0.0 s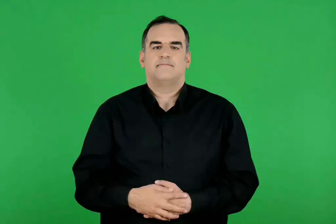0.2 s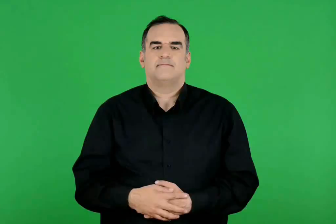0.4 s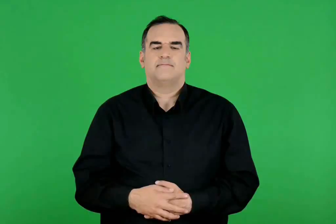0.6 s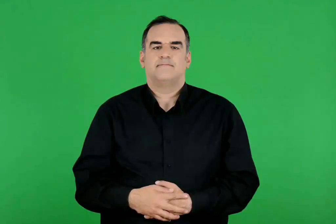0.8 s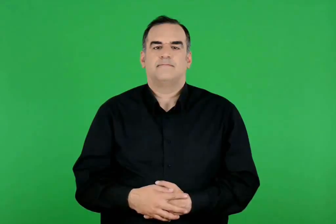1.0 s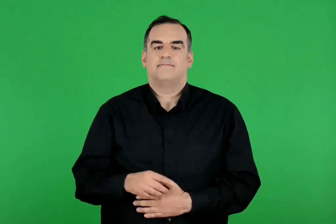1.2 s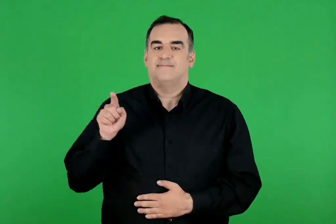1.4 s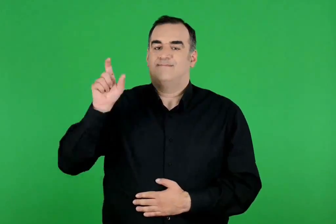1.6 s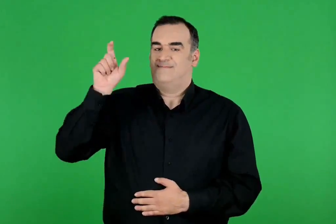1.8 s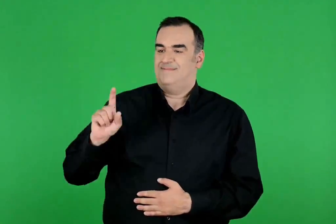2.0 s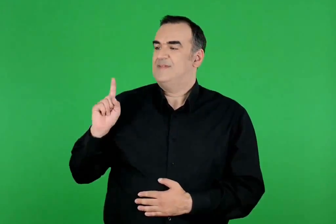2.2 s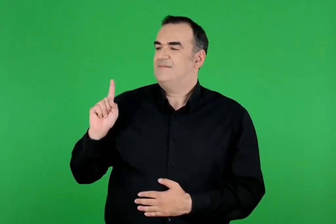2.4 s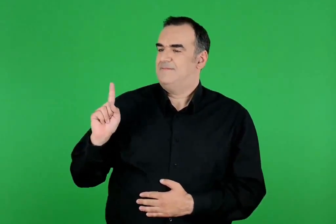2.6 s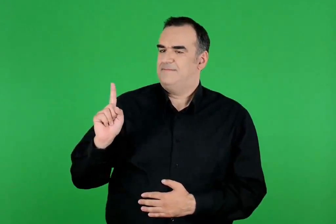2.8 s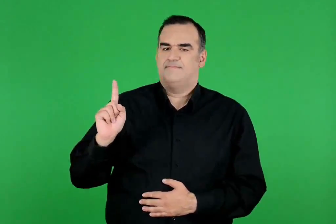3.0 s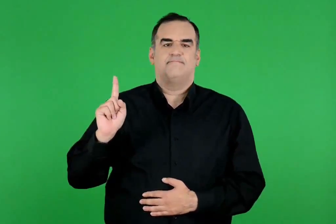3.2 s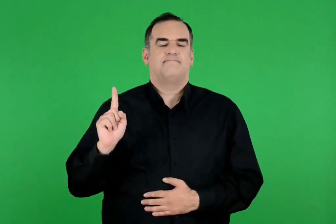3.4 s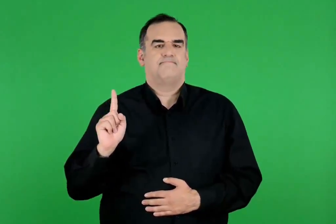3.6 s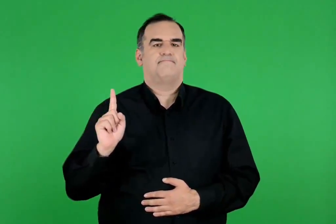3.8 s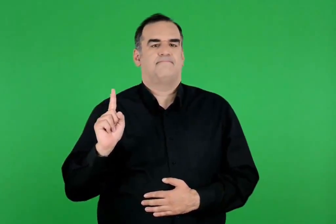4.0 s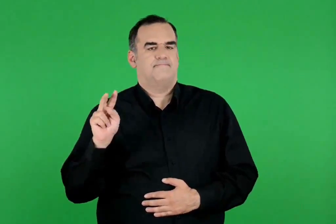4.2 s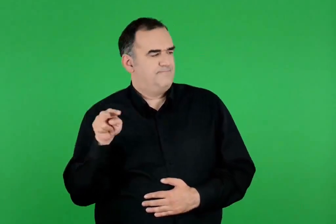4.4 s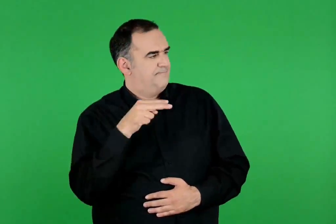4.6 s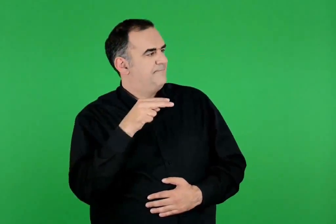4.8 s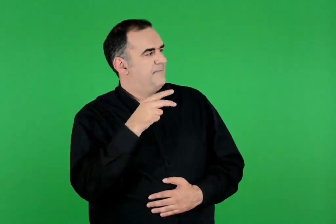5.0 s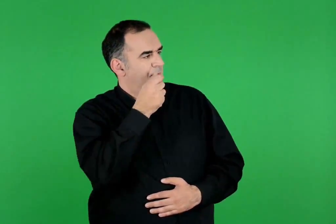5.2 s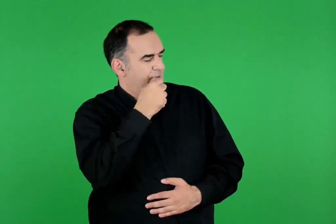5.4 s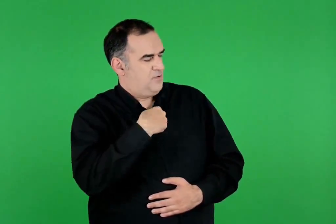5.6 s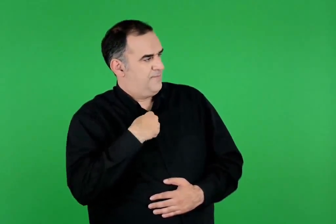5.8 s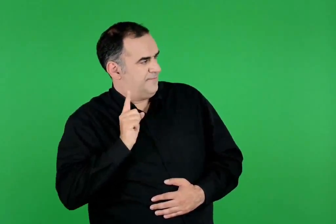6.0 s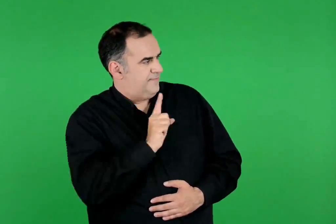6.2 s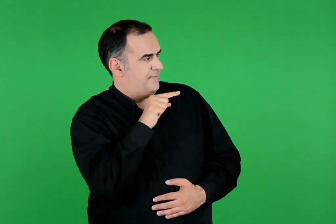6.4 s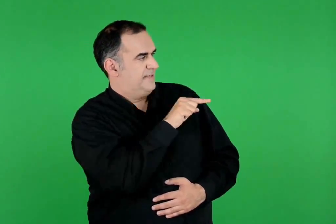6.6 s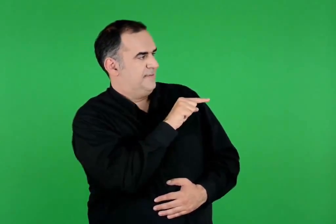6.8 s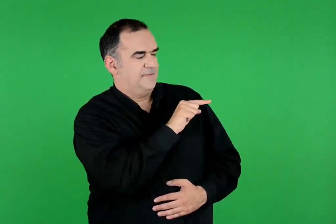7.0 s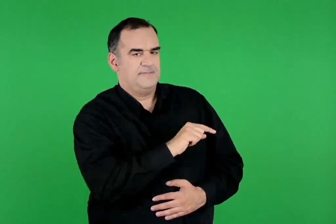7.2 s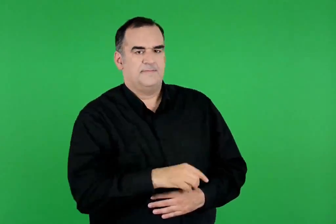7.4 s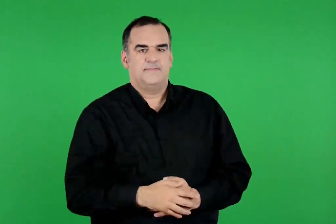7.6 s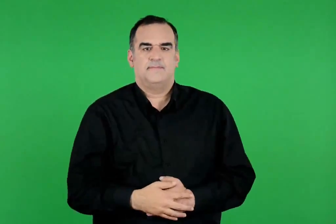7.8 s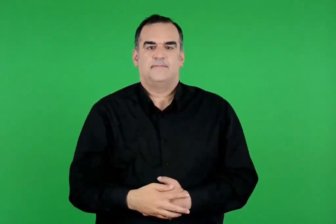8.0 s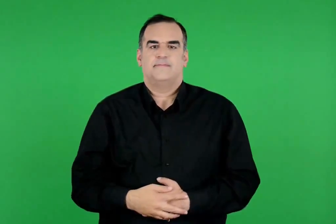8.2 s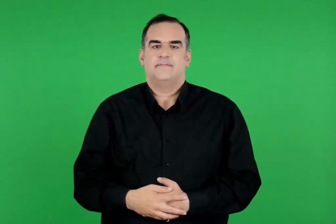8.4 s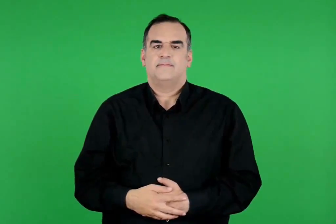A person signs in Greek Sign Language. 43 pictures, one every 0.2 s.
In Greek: εκείνη τότε στάθηκε κοντά του και μίλησε πατέρα , ήρθα σε εσένα˙
